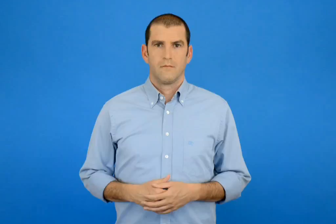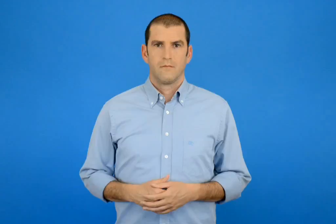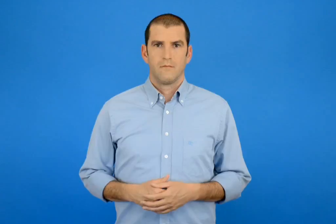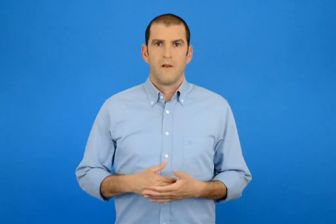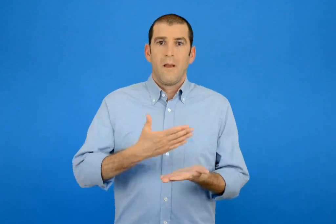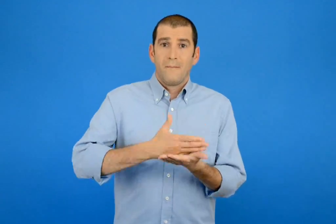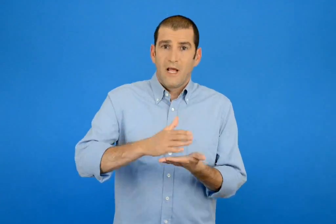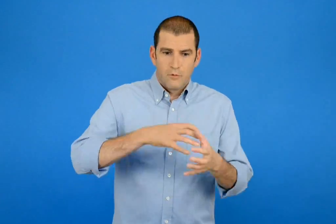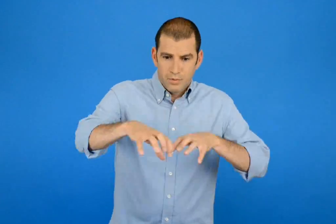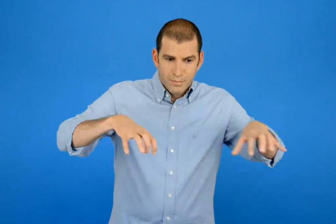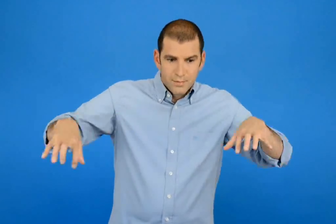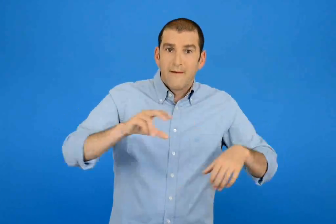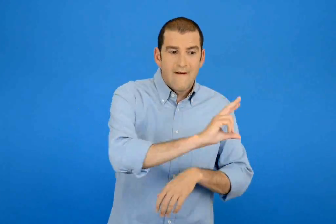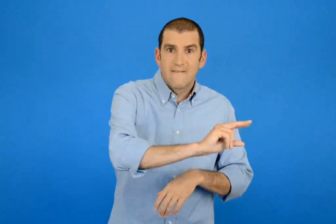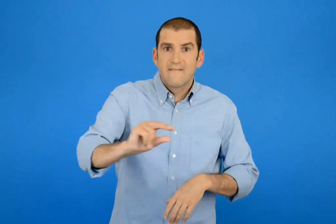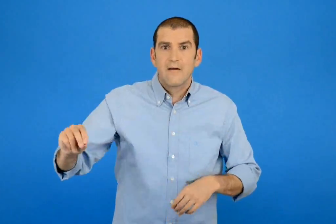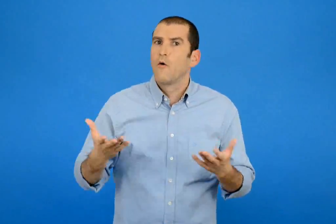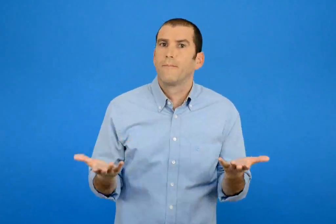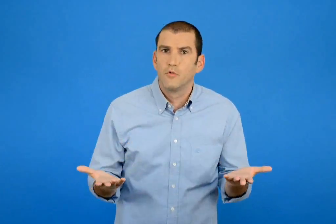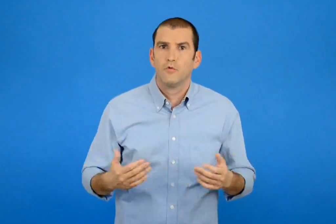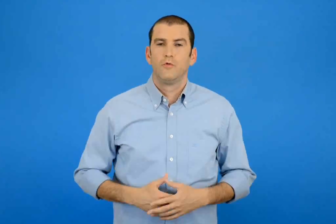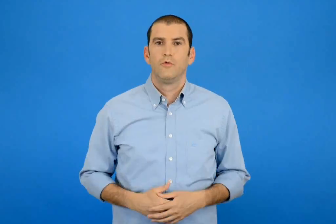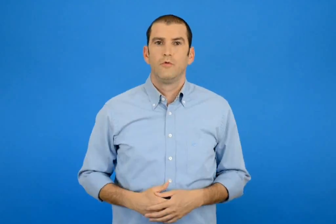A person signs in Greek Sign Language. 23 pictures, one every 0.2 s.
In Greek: πως μοιράζουμε σε ίσα μέρη ;
